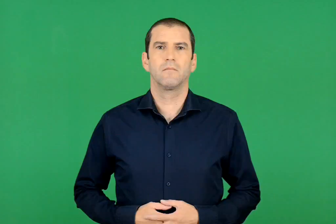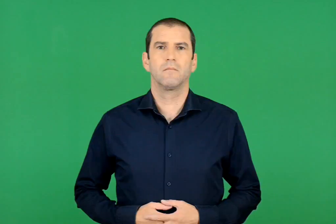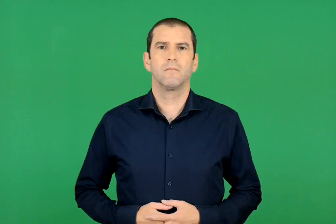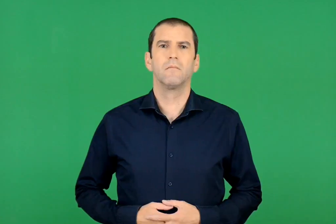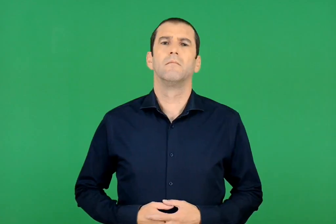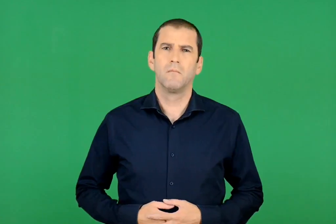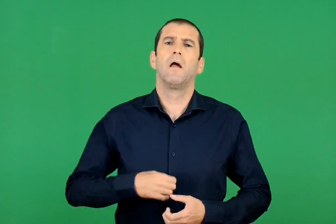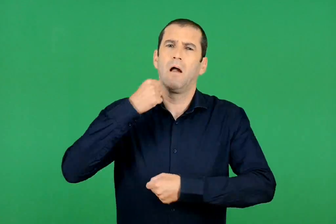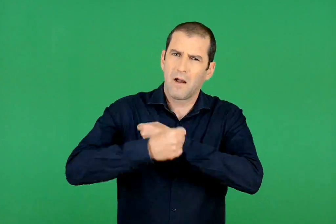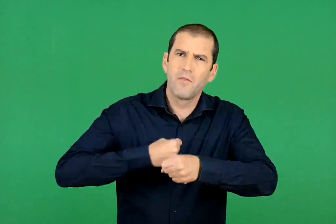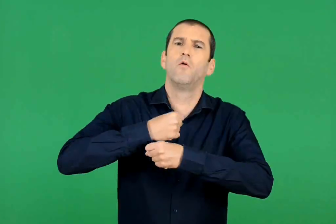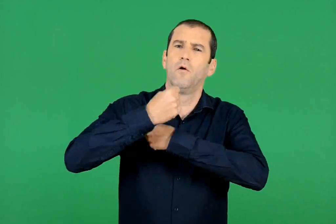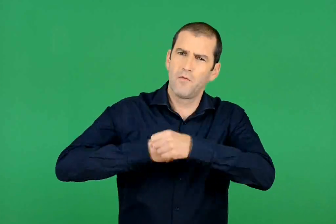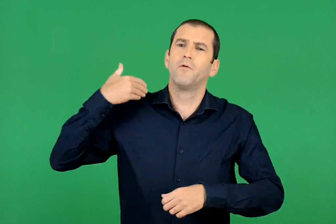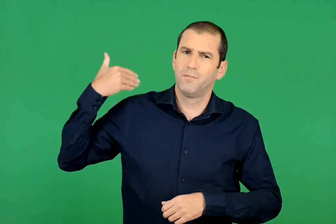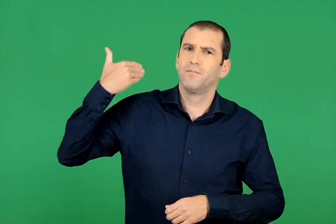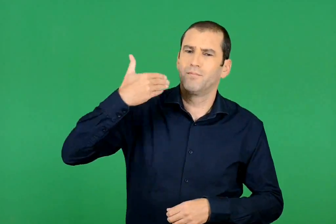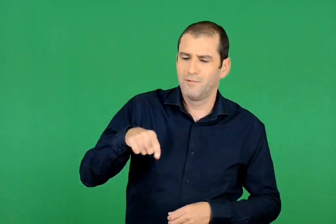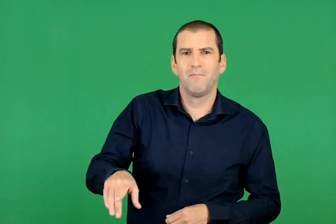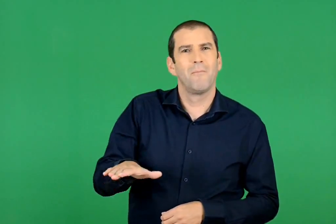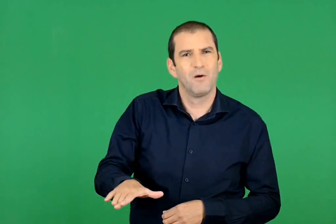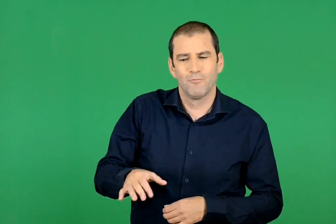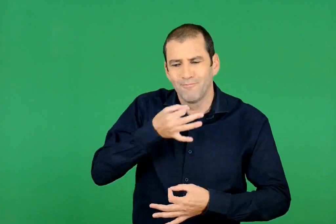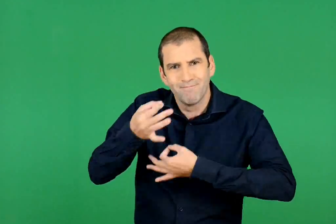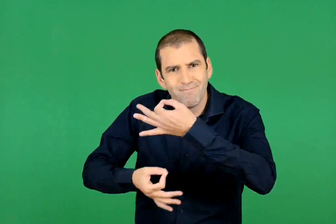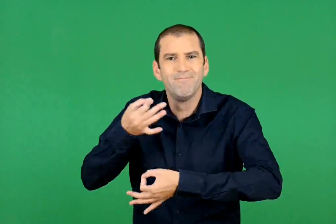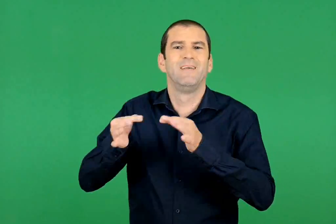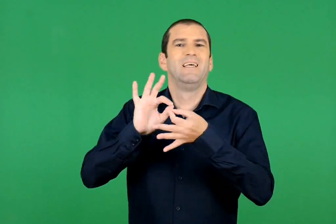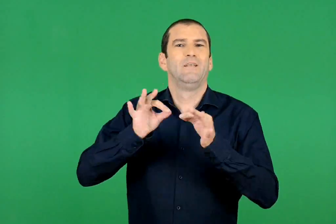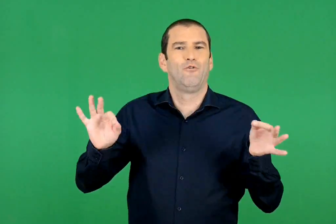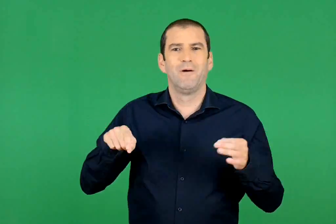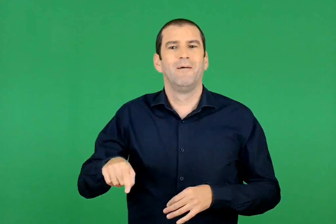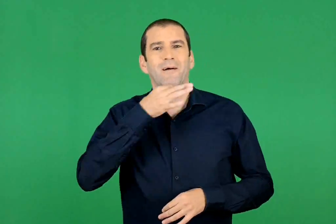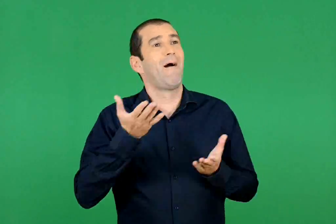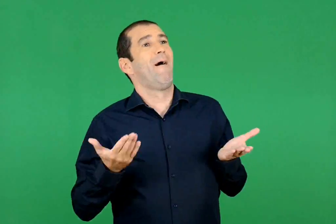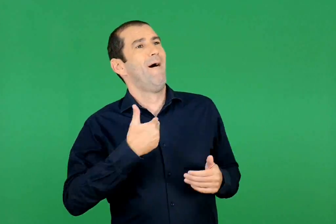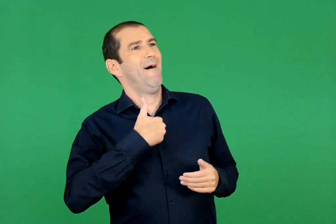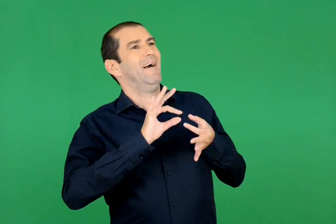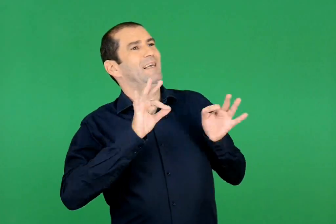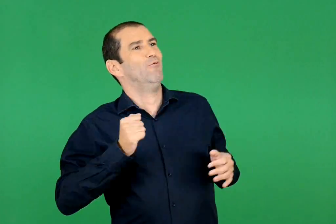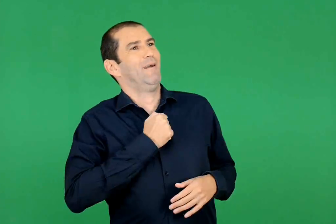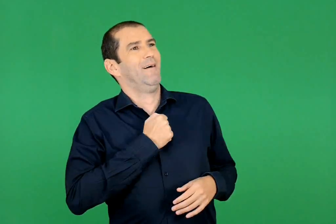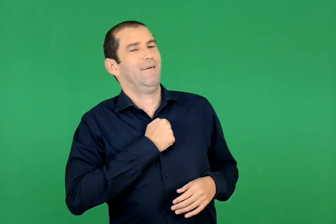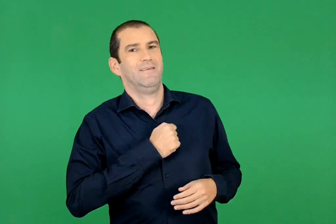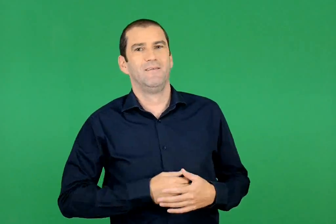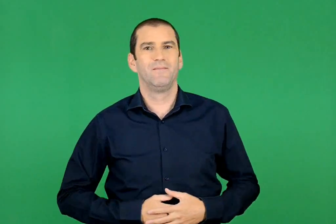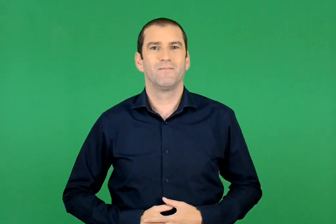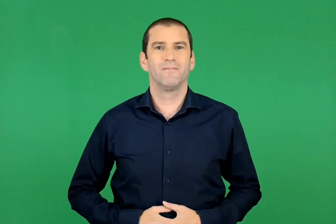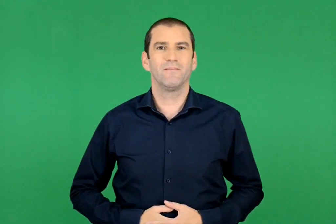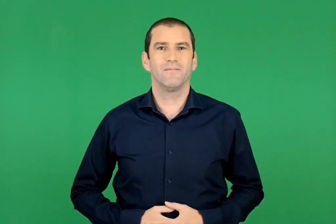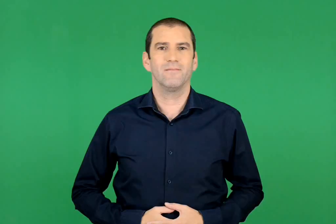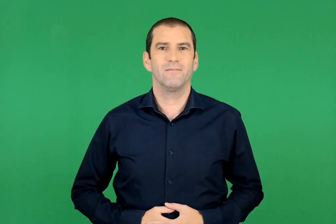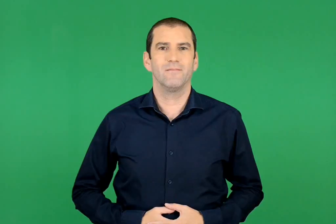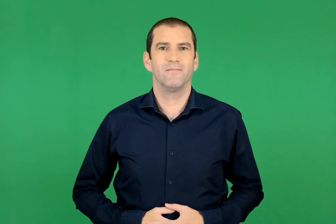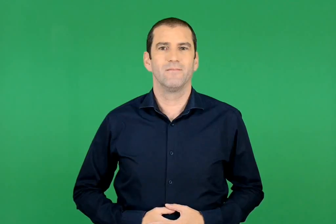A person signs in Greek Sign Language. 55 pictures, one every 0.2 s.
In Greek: επίσης , κάθε χρόνο , διηγούνται στον µικρό , αυτό που εκείνος λέει η ιστορία µου
